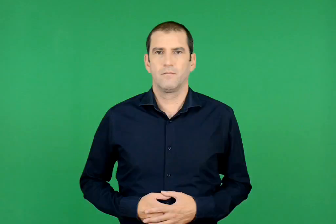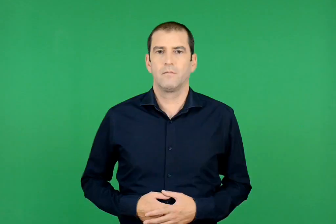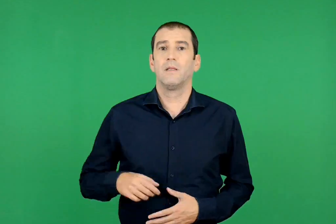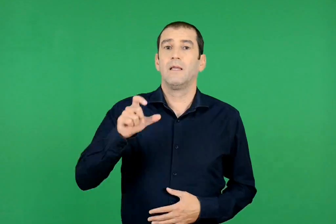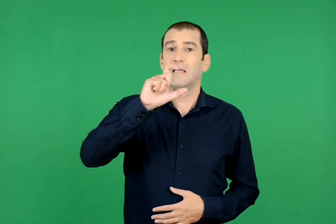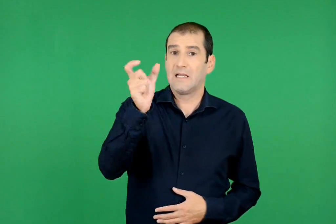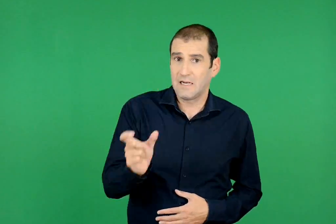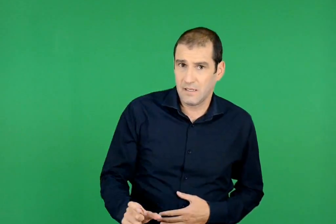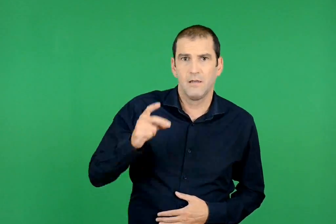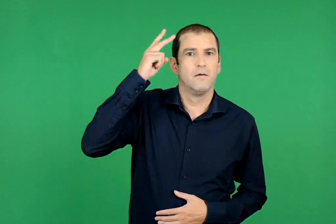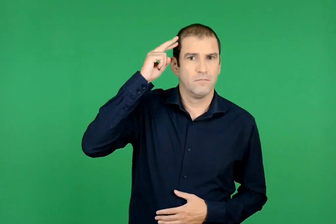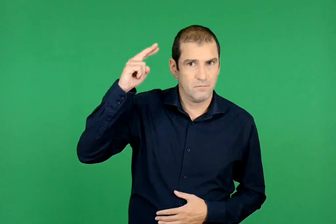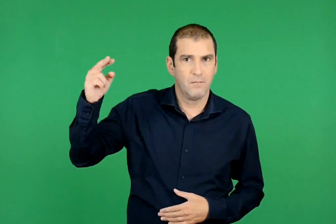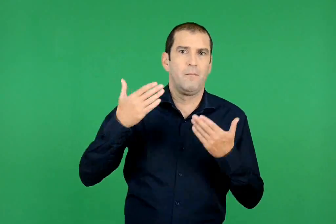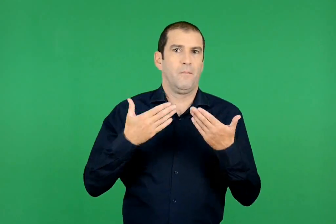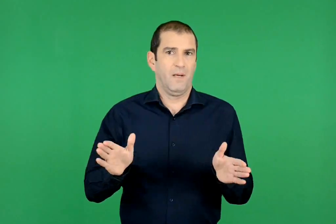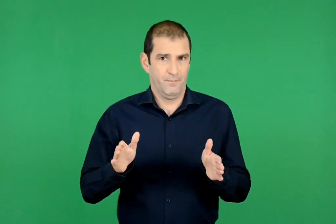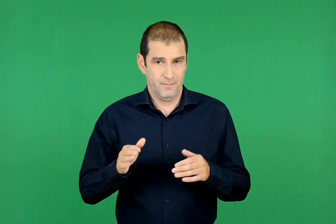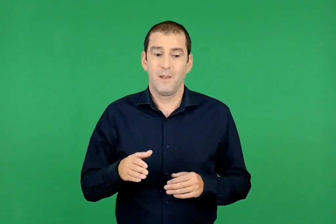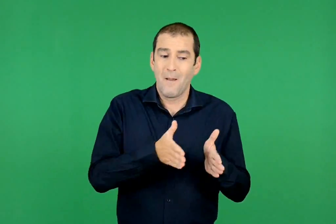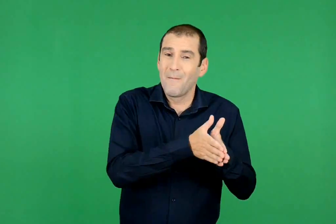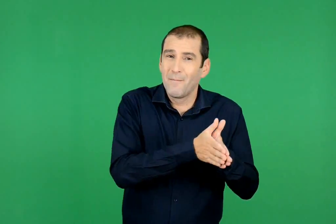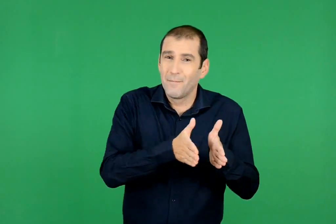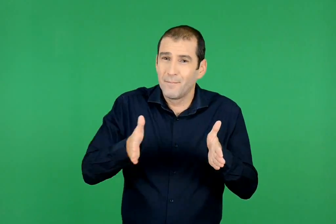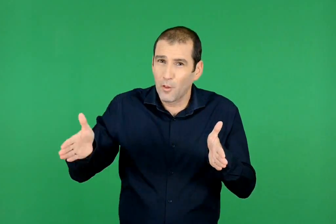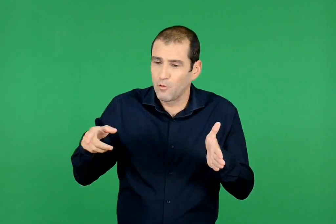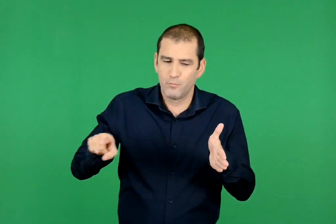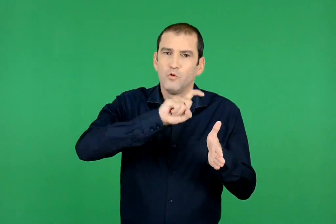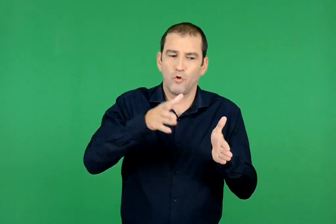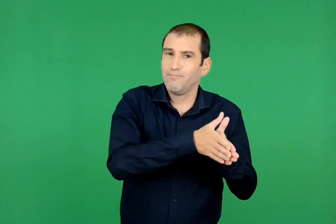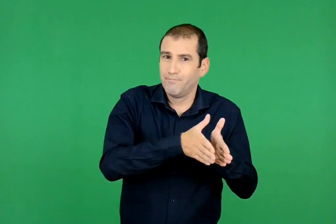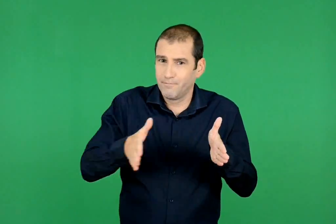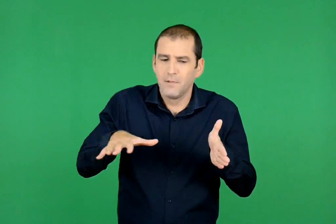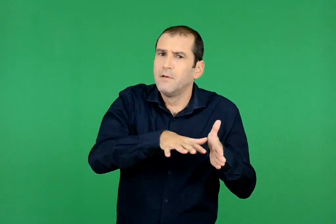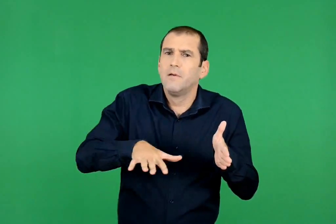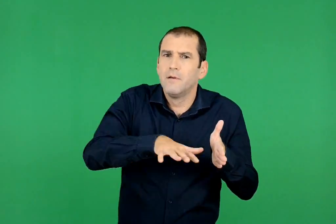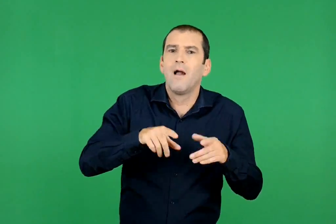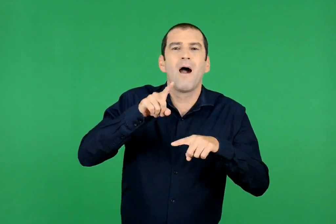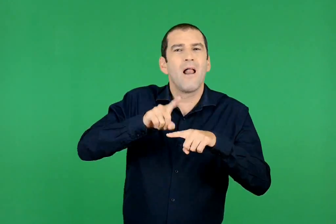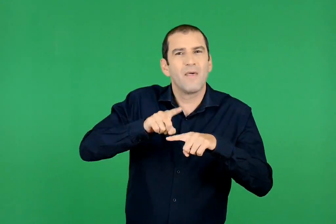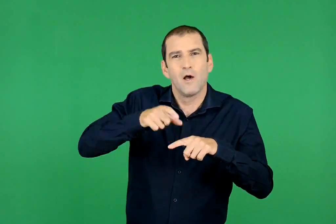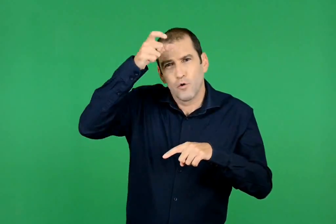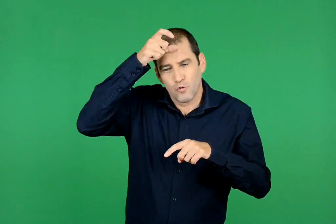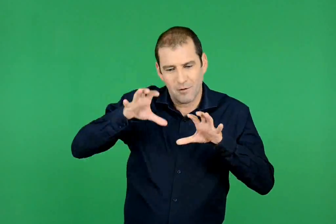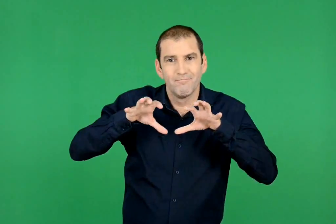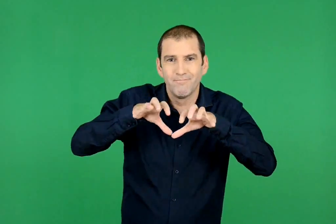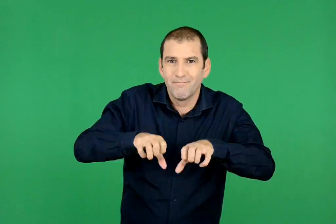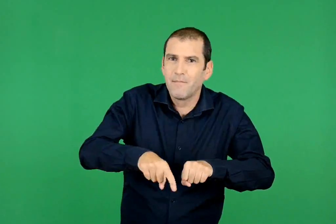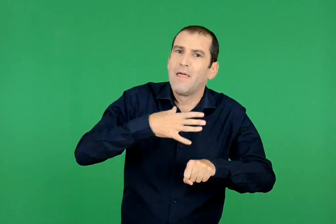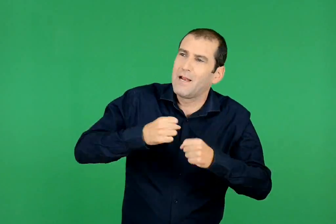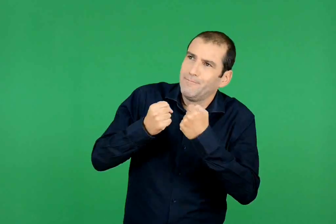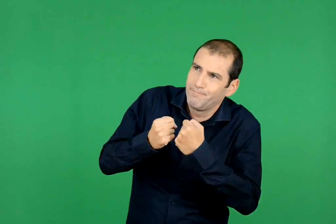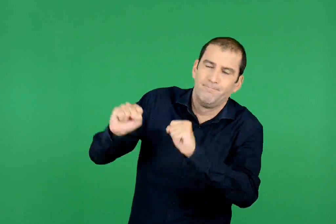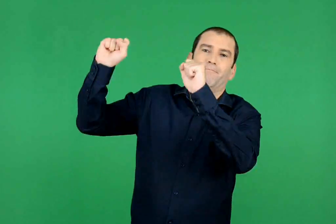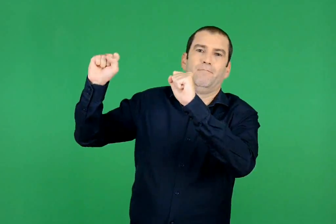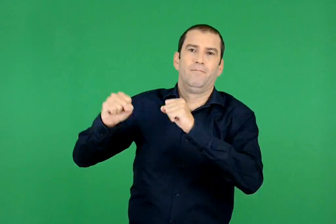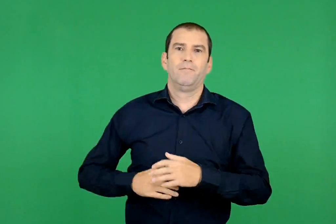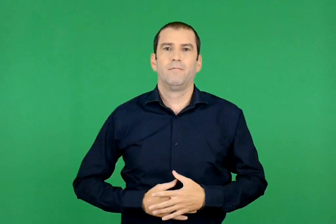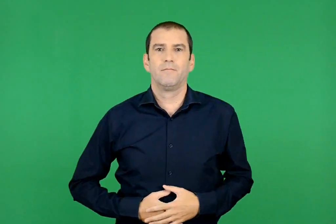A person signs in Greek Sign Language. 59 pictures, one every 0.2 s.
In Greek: σπούδασε στην ιταλία. έζησε την εποχή που η ελλάδα αγωνιζόταν να αποτινάξει τον τουρκικό ζυγό
